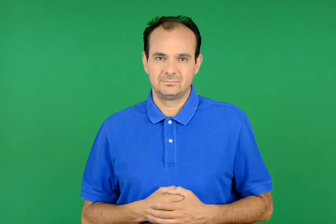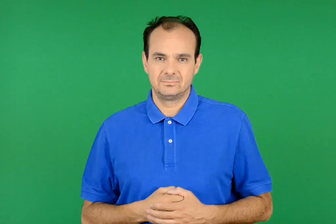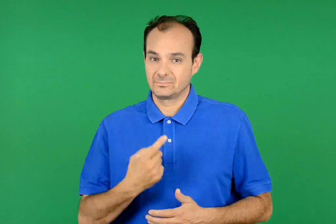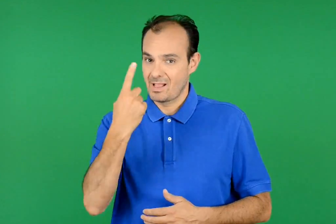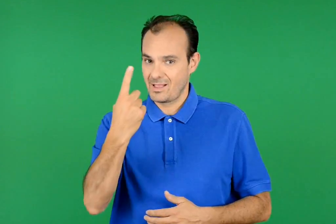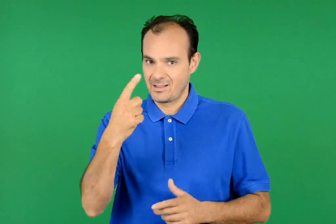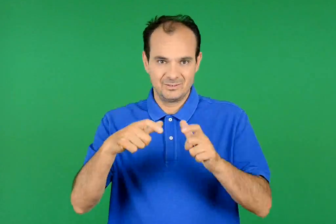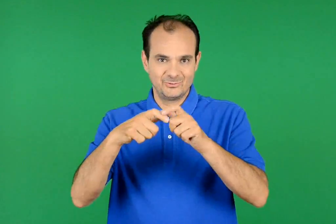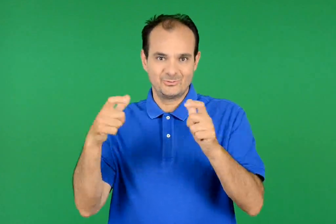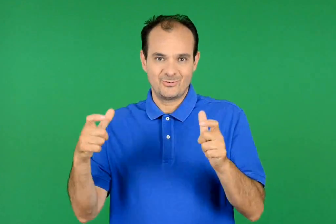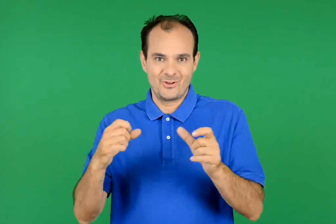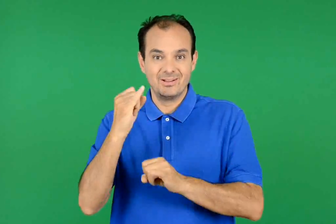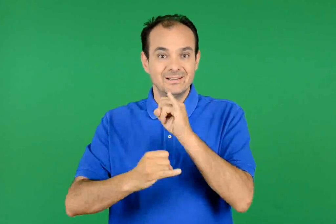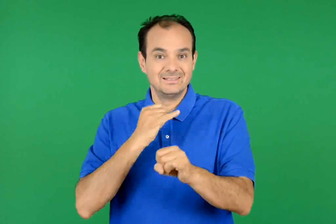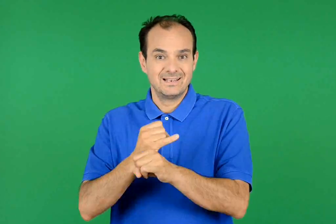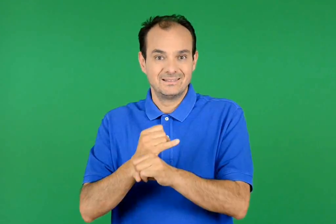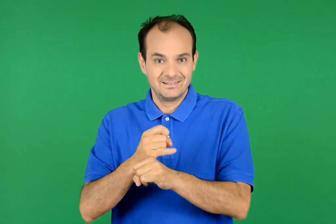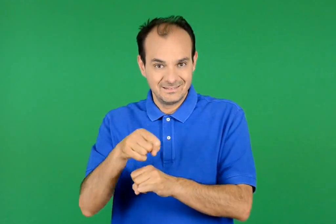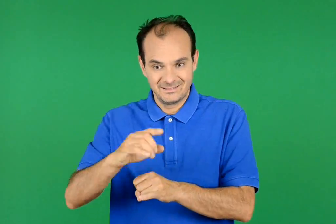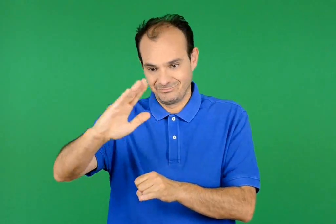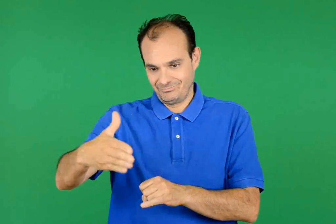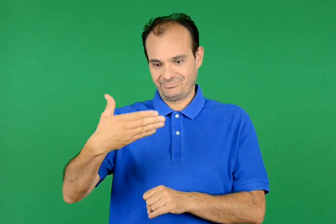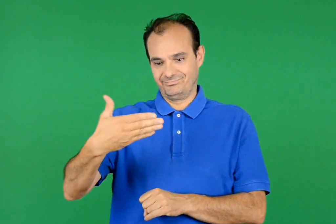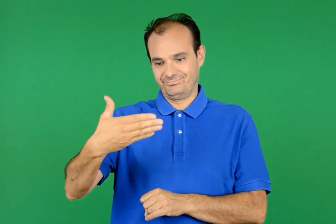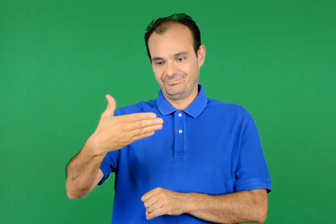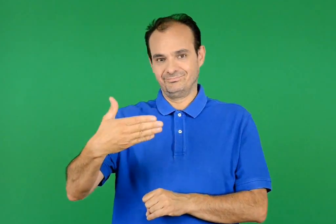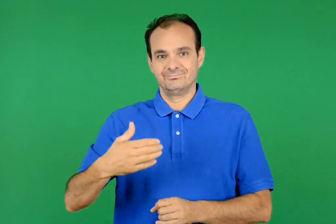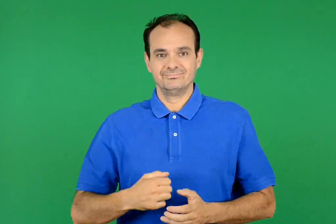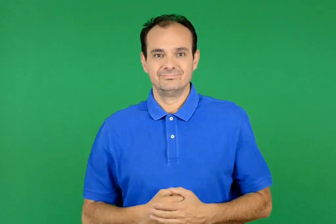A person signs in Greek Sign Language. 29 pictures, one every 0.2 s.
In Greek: ένα σχολείο παρουσιάζεται στο διαδίκτυο
